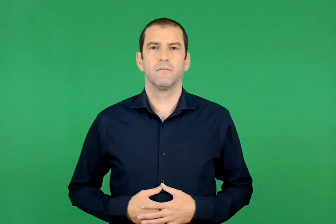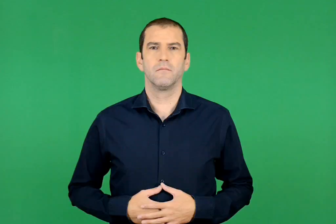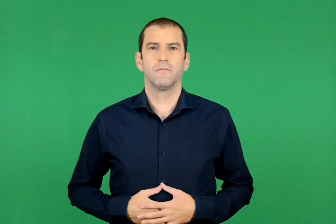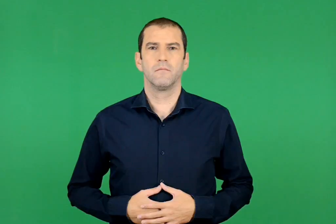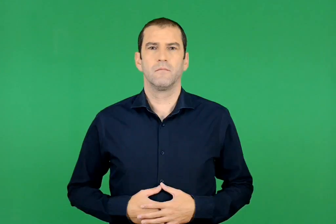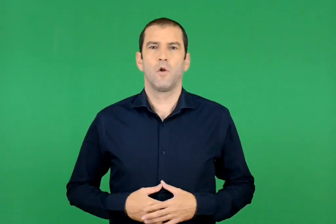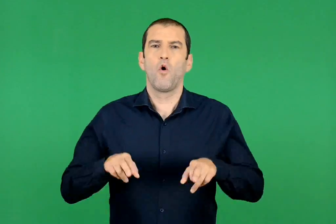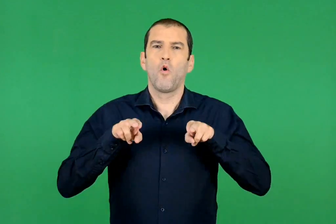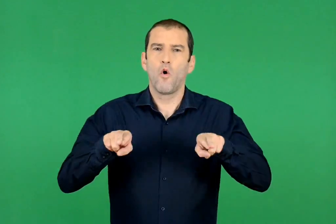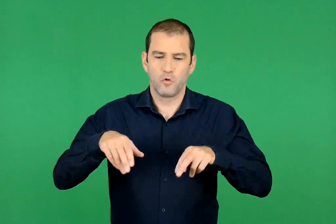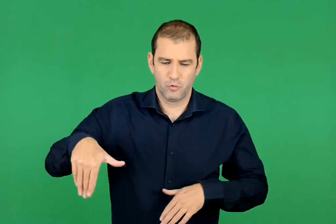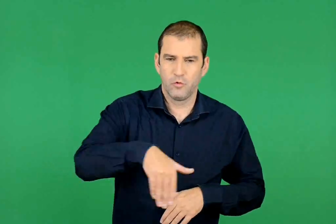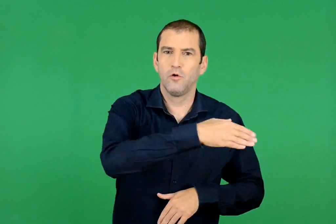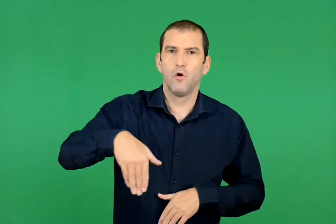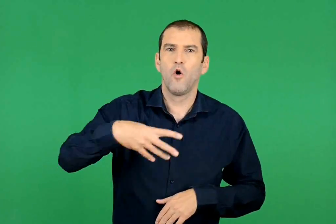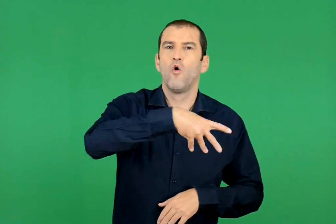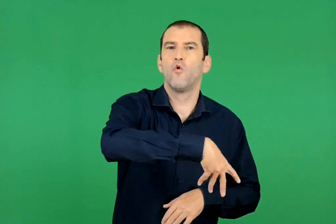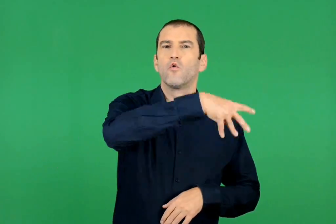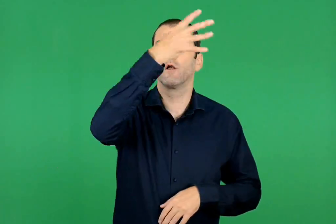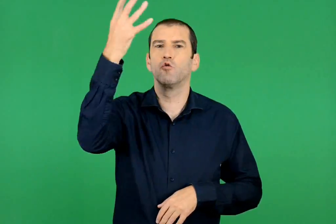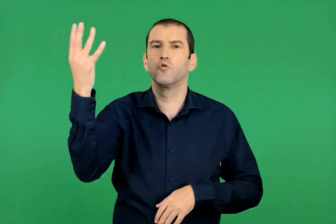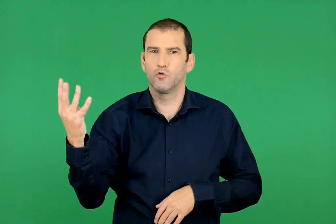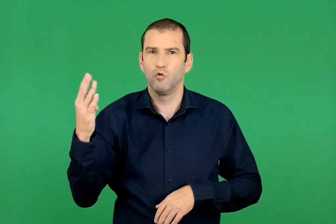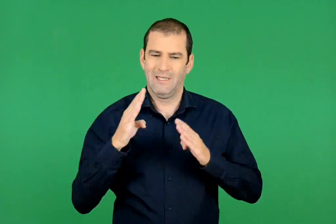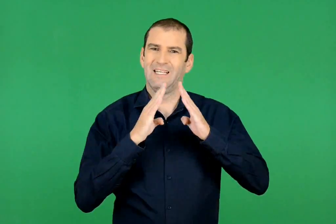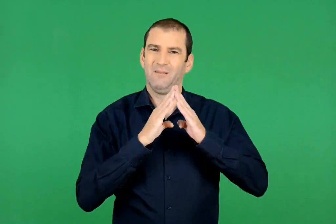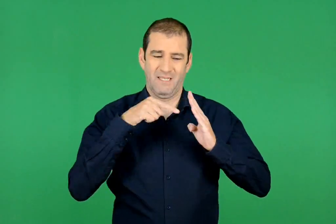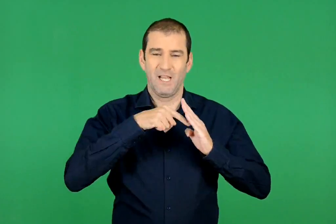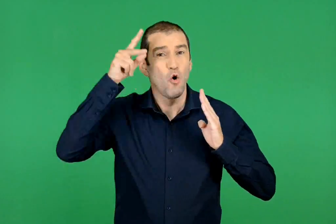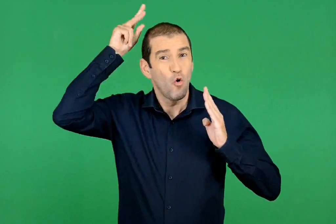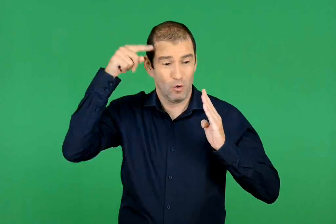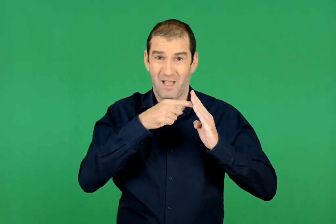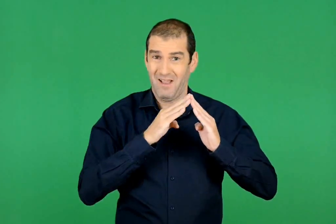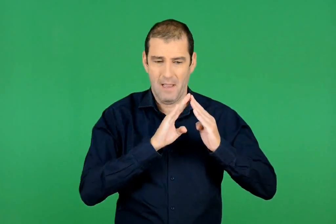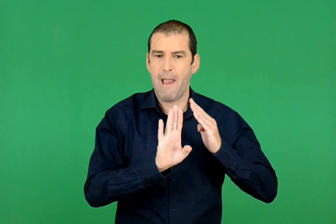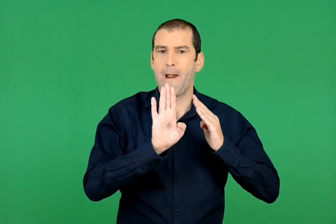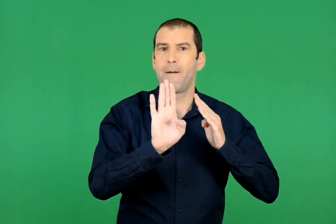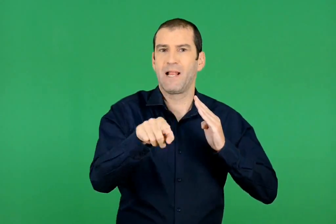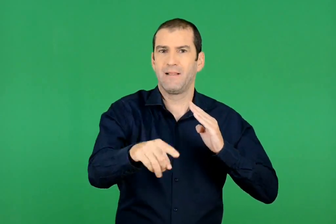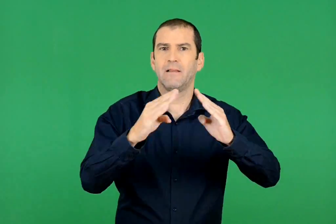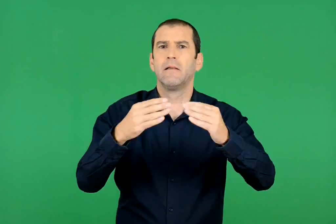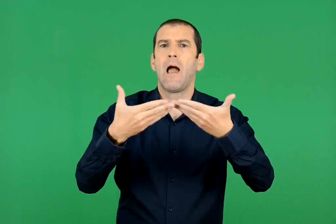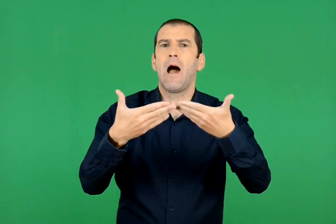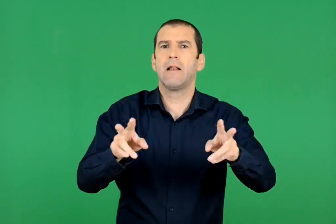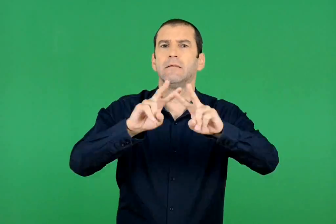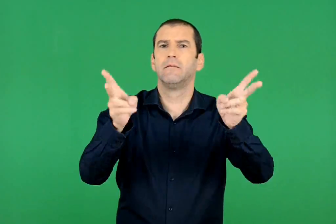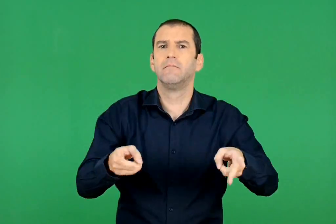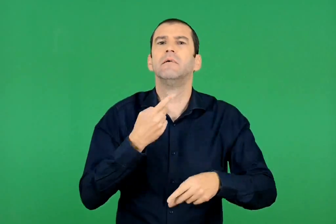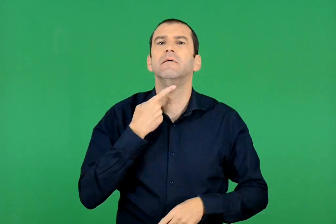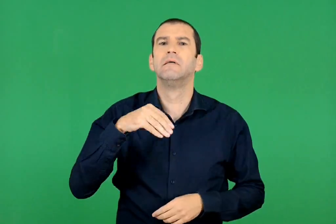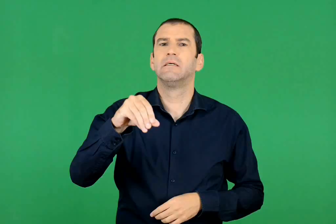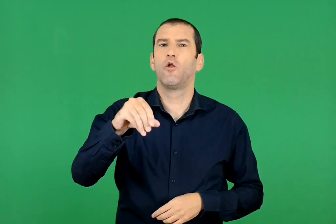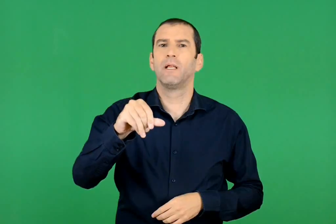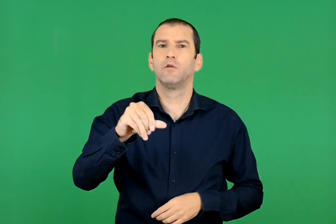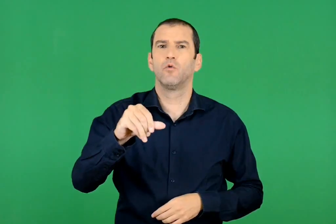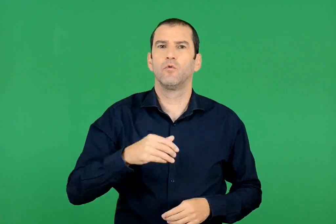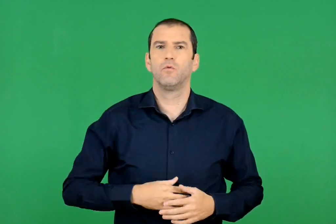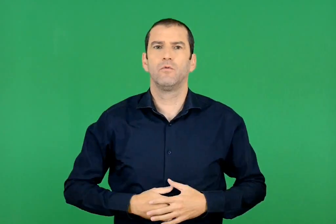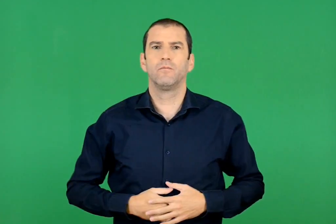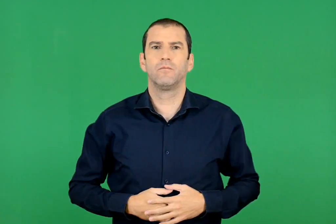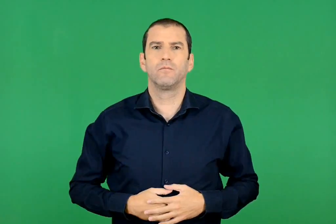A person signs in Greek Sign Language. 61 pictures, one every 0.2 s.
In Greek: ύστερα άνοιξε ένα ζαχαροπλαστείο στην οδό ουράνιου τόξου , ακριβώς απέναντι από το σπίτι που έμενε η λουκία
